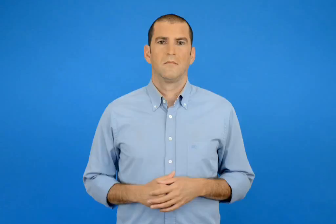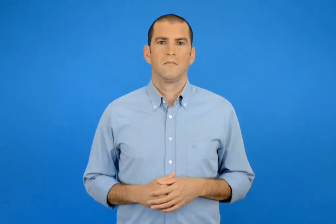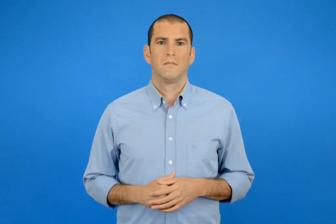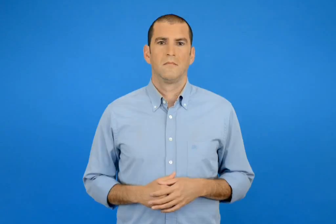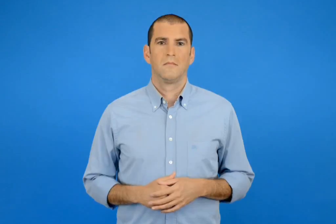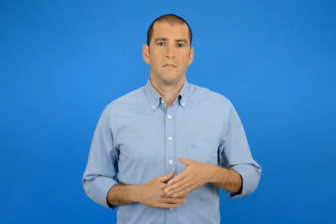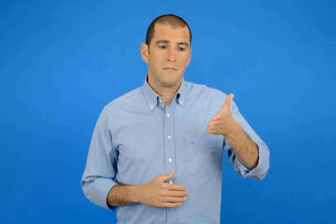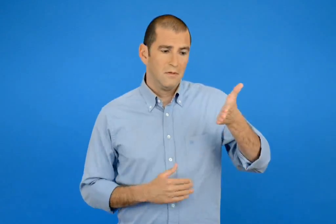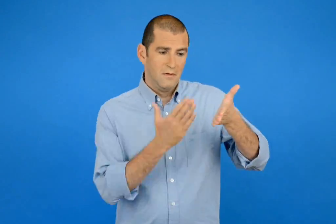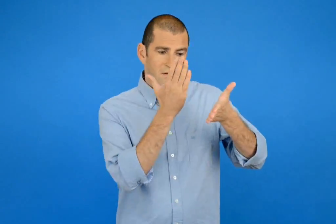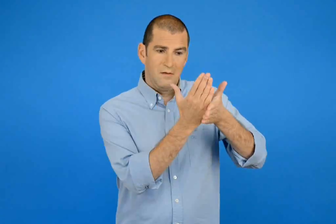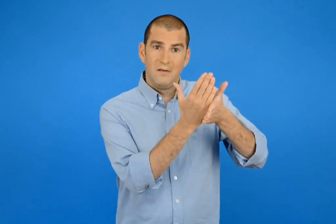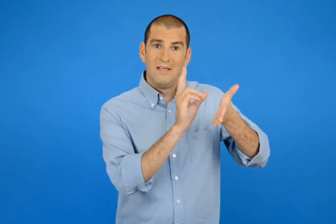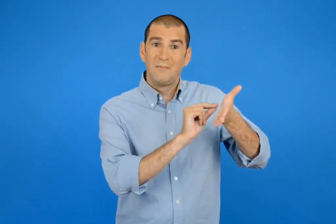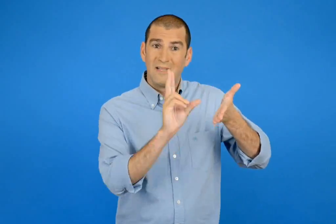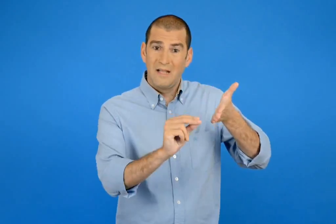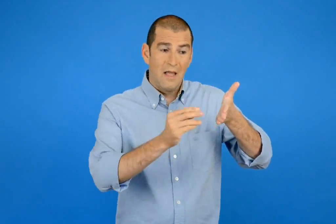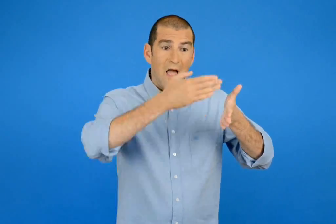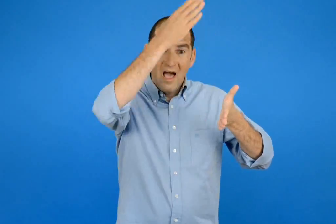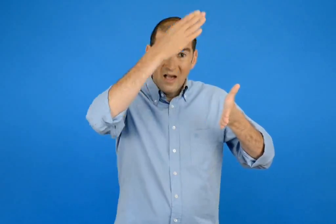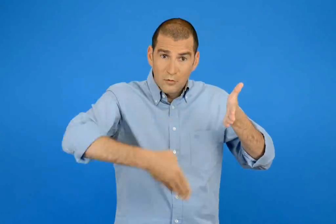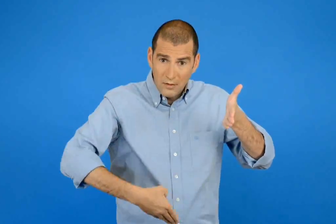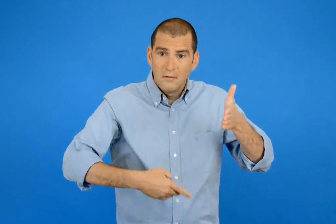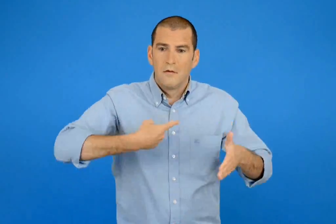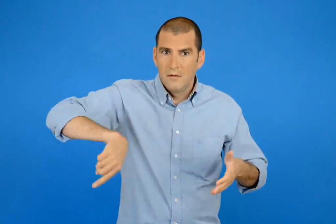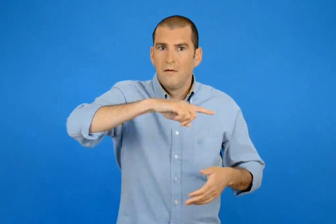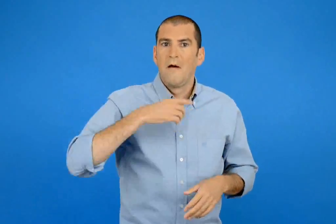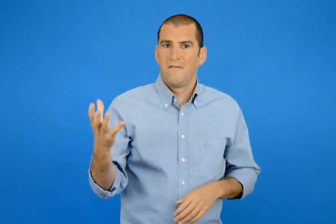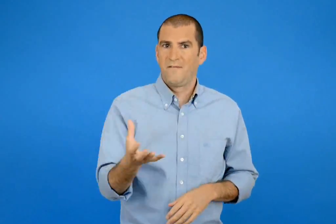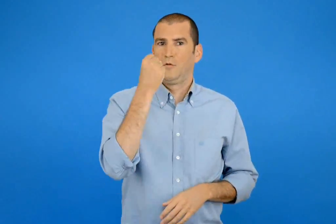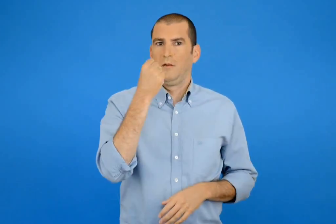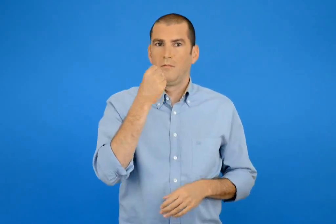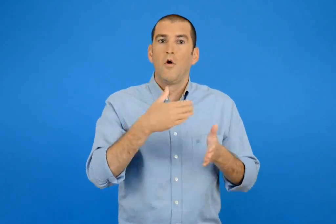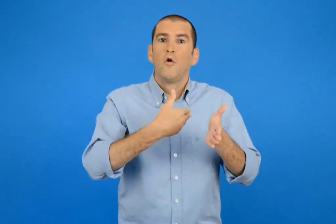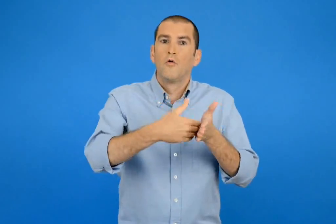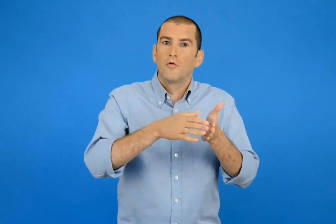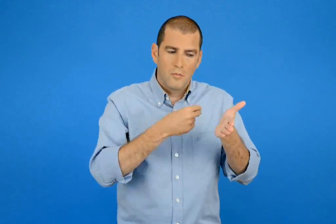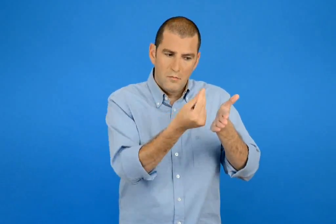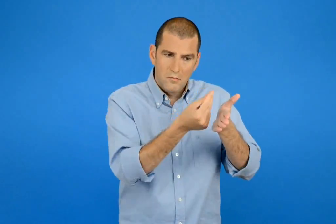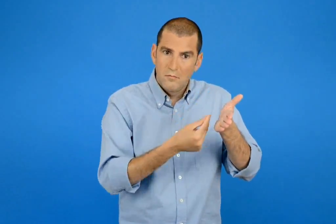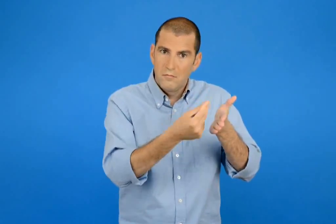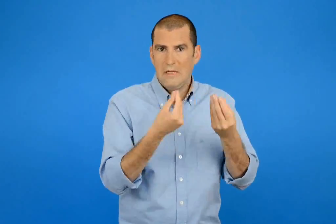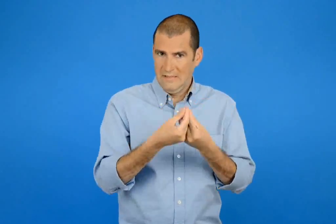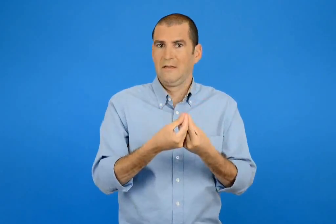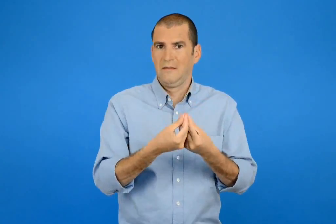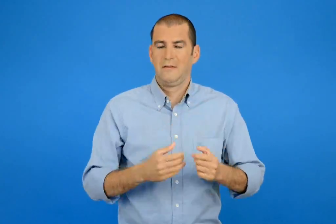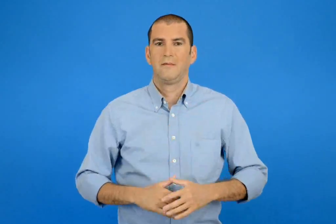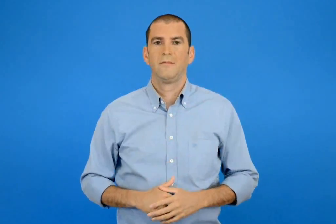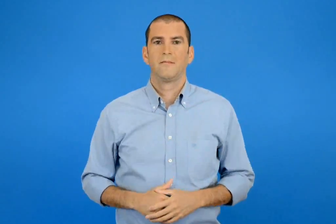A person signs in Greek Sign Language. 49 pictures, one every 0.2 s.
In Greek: βρίσκουμε τον άξονα συμμετρίας χρωματίζουμε καταλληλά
